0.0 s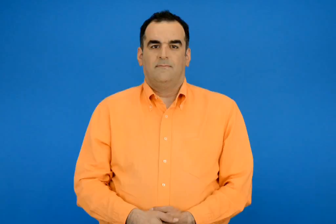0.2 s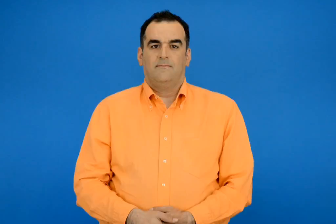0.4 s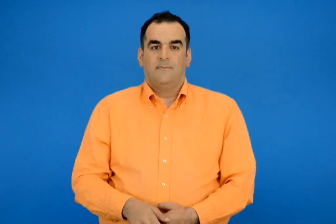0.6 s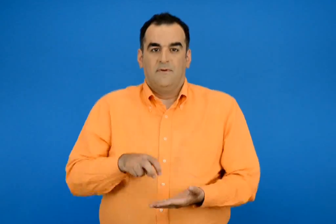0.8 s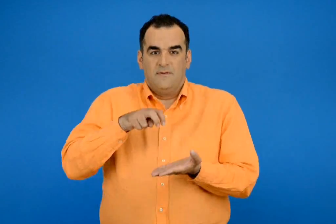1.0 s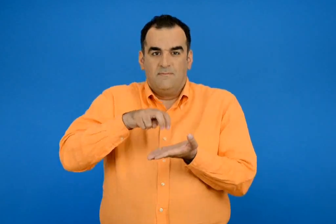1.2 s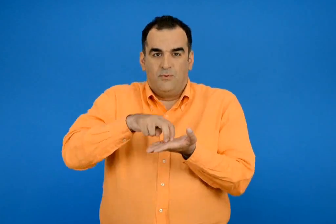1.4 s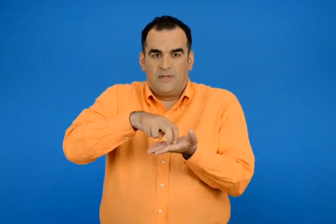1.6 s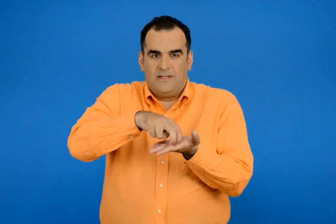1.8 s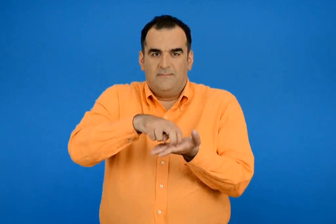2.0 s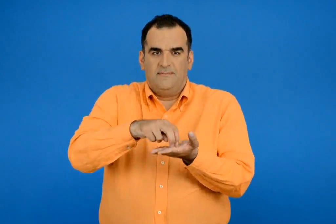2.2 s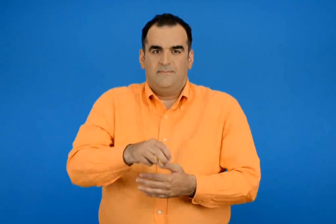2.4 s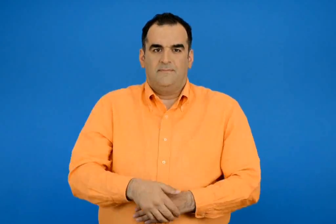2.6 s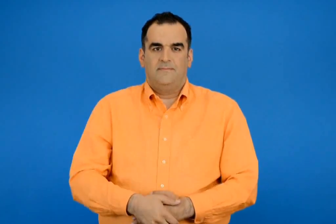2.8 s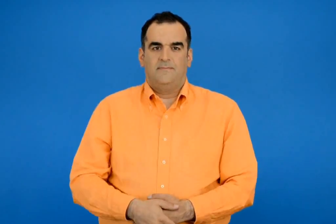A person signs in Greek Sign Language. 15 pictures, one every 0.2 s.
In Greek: σπουργίτι
